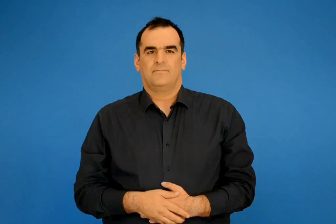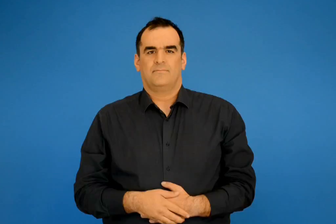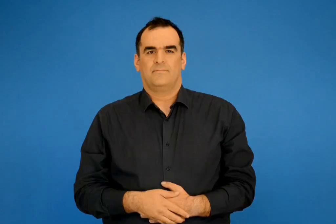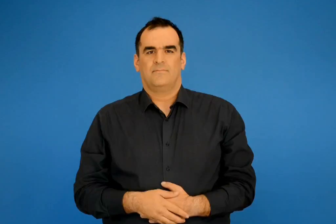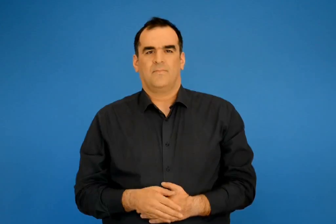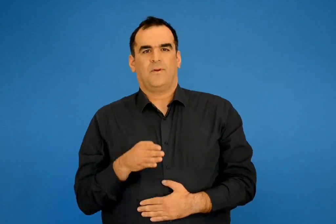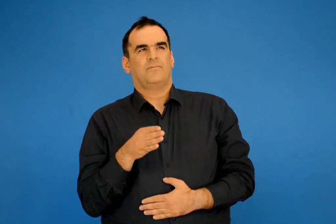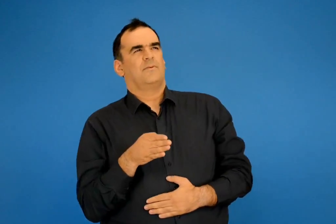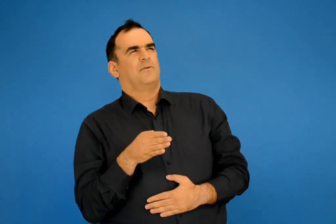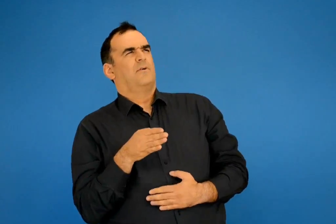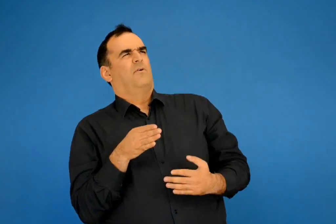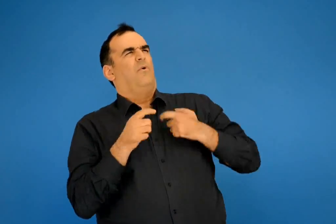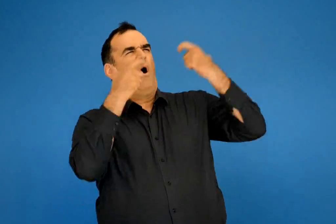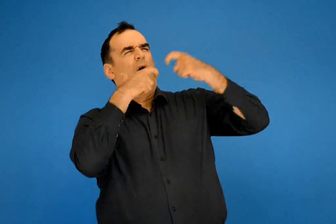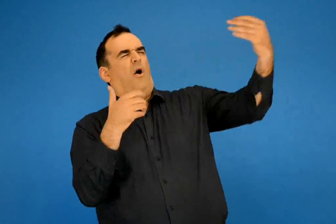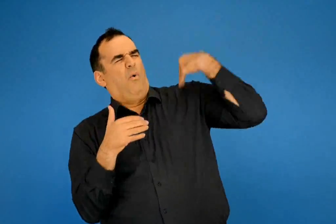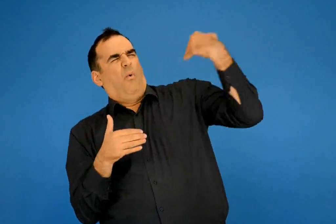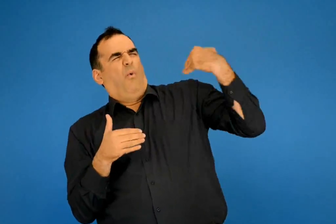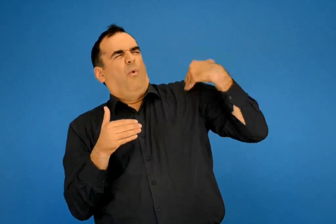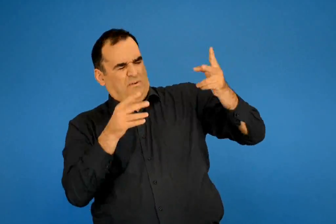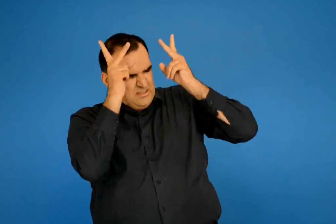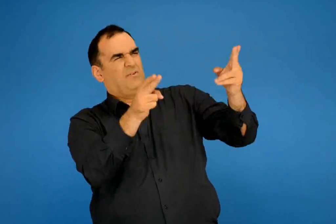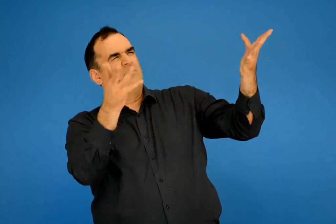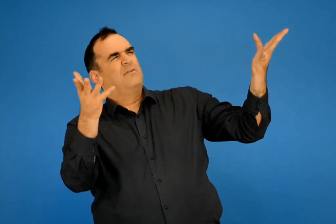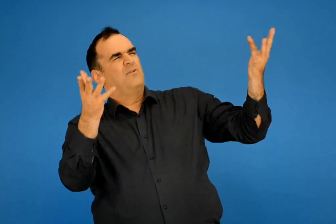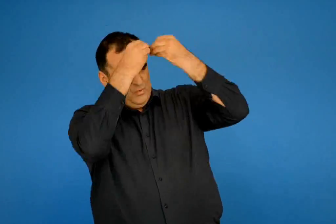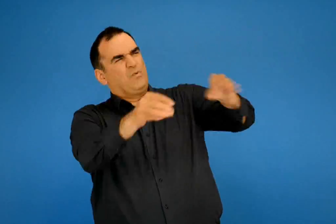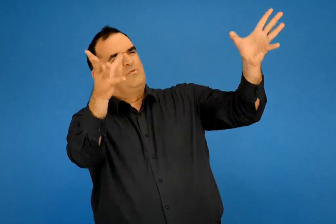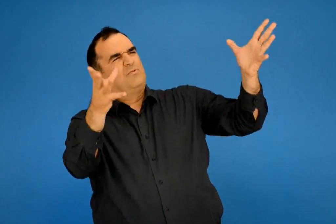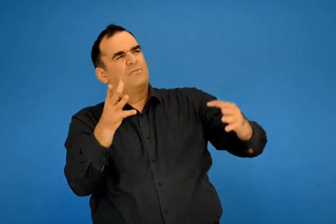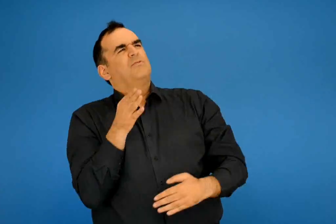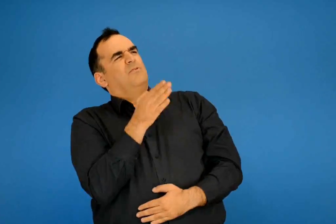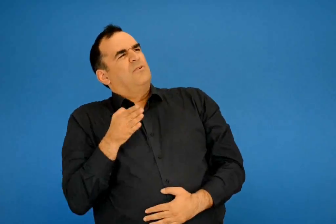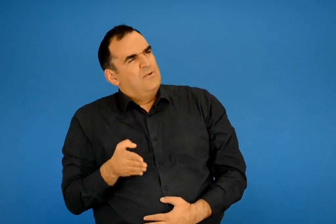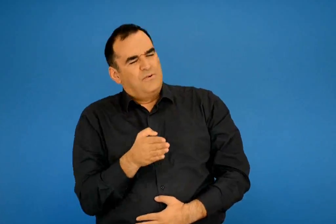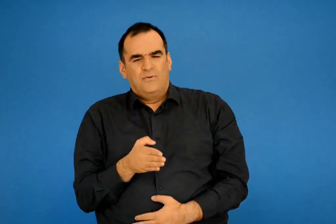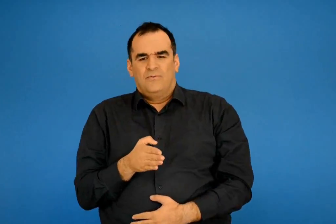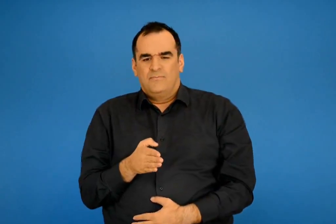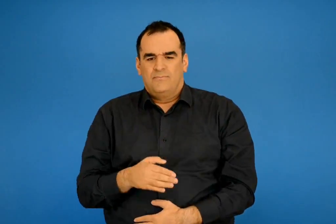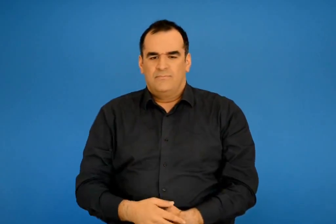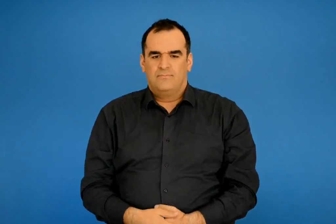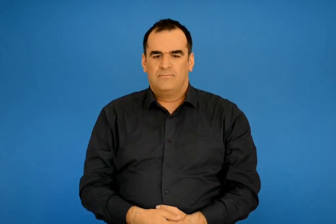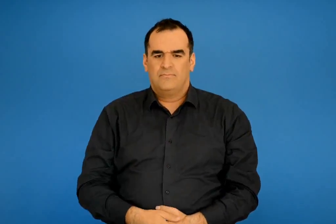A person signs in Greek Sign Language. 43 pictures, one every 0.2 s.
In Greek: καραγκιόζης να που να δαγκώσεις τη γλώσσα σου γρουσούζη
